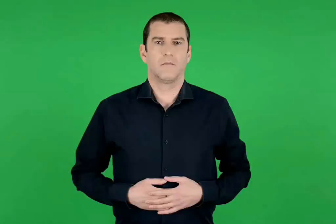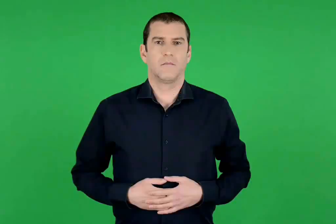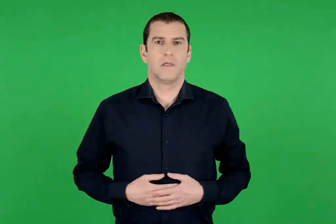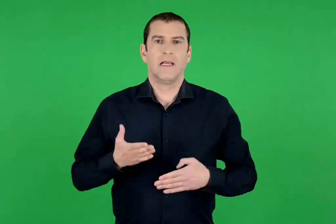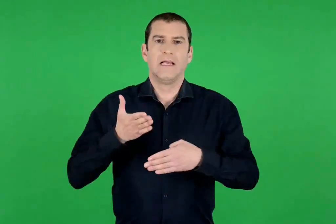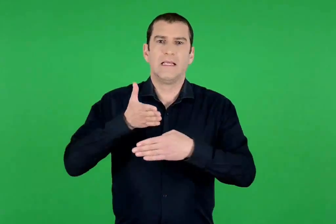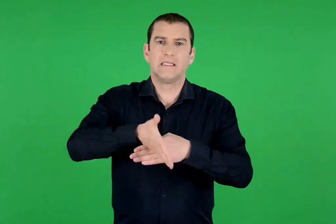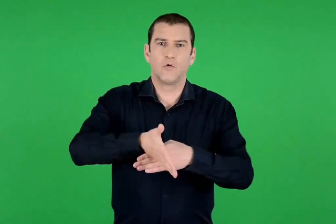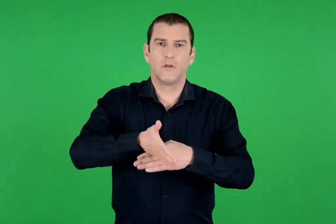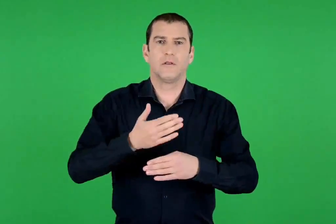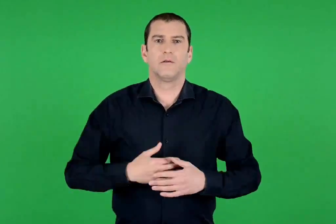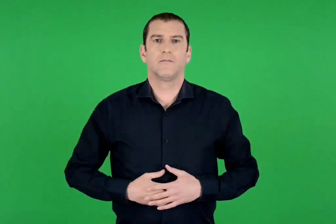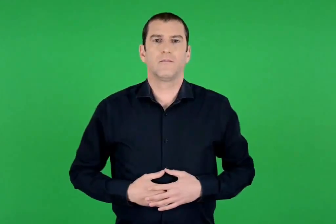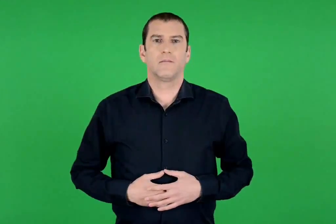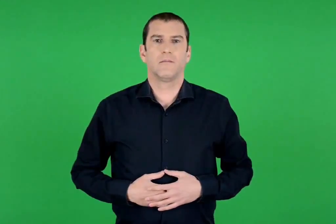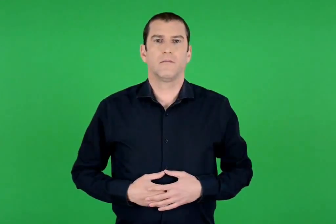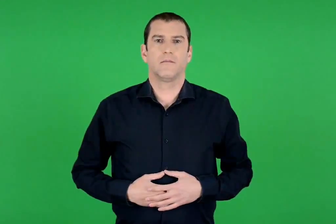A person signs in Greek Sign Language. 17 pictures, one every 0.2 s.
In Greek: εισαγωγή
